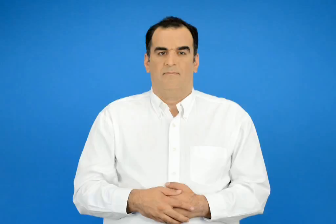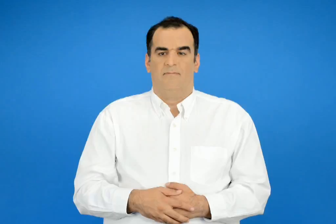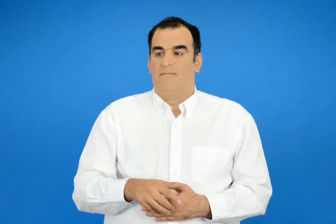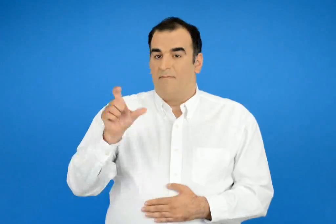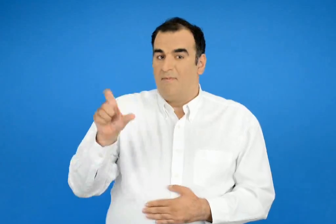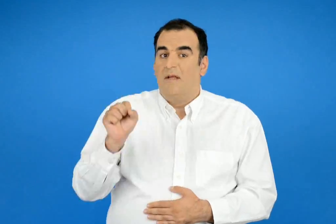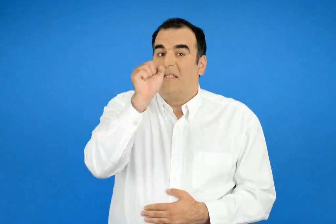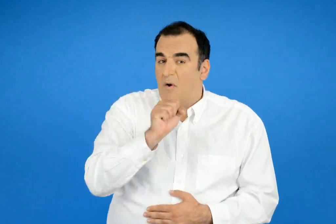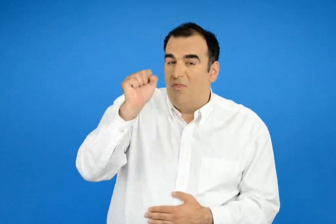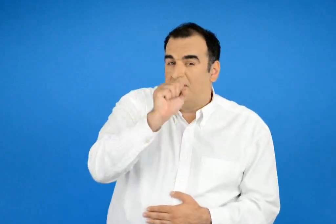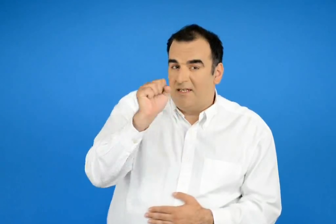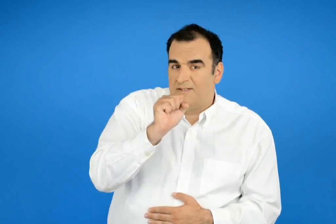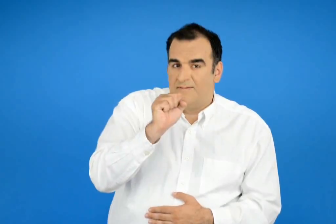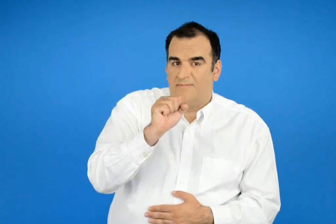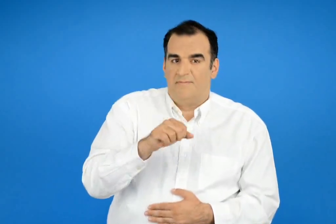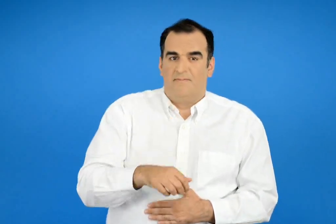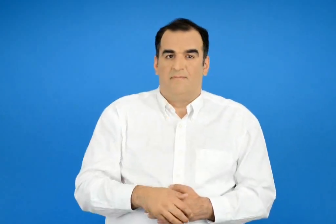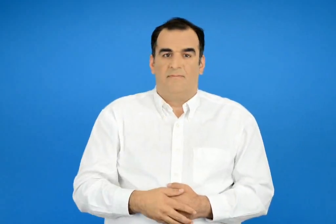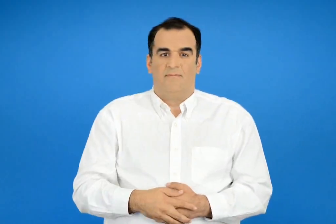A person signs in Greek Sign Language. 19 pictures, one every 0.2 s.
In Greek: τραγουδιστής
